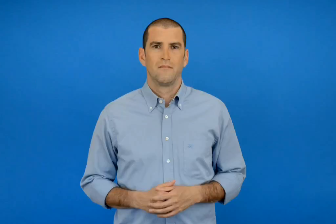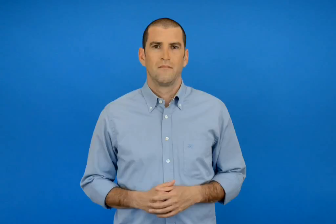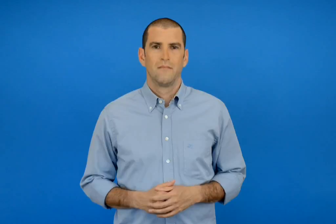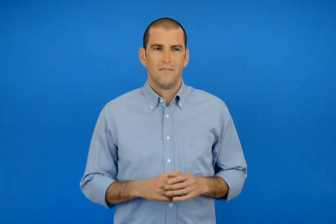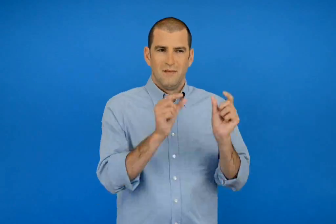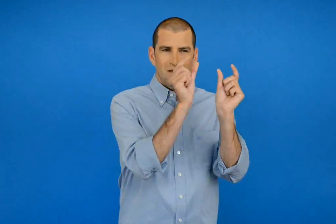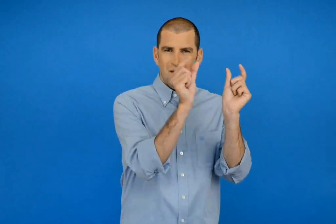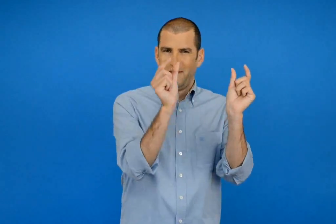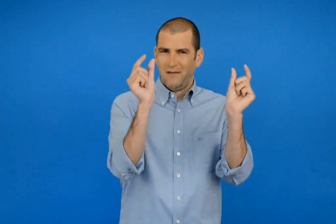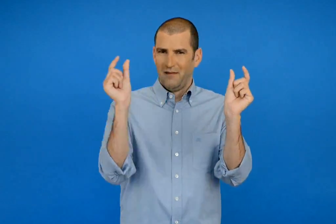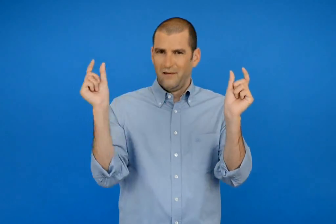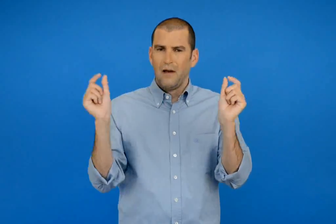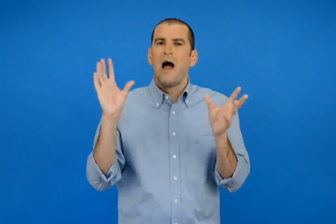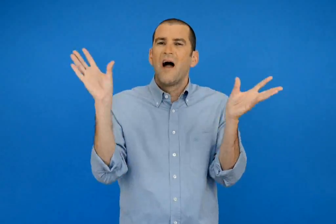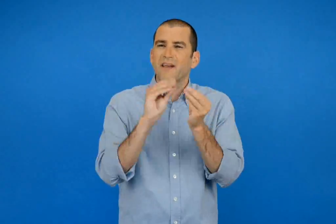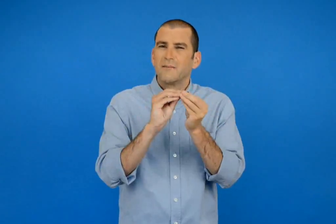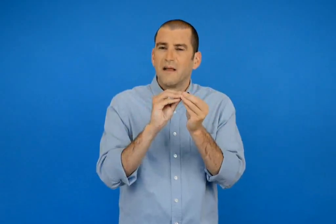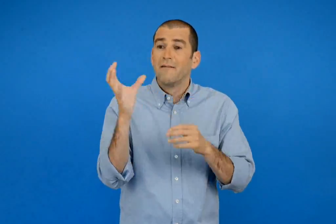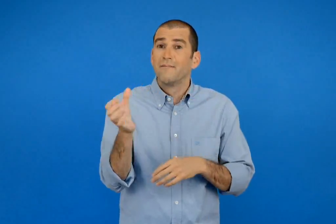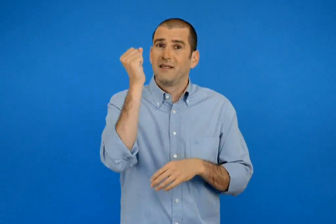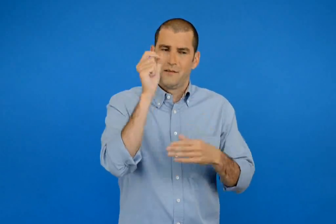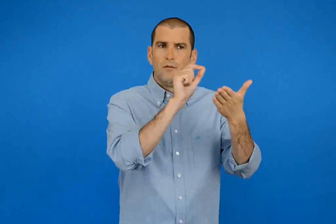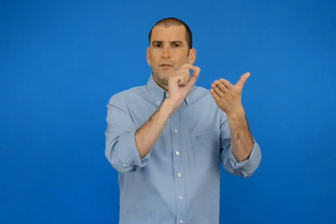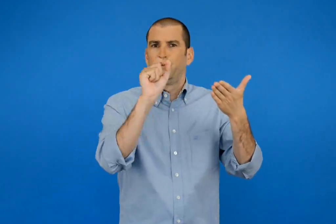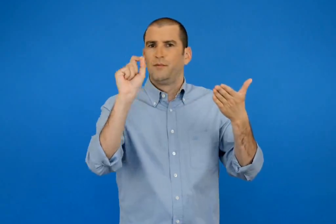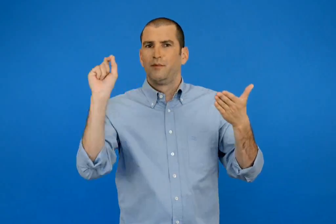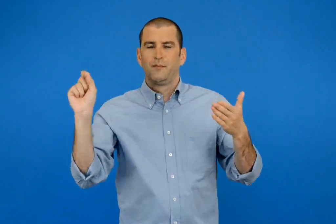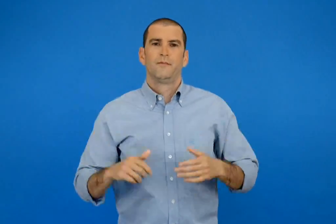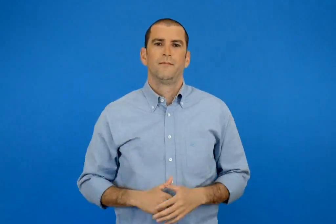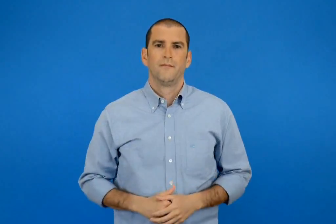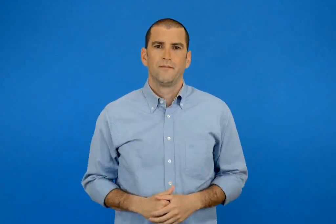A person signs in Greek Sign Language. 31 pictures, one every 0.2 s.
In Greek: γράφω τα αθροίσματα που βρίσκω κάθε φορά
